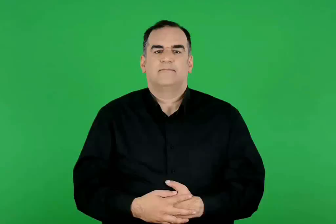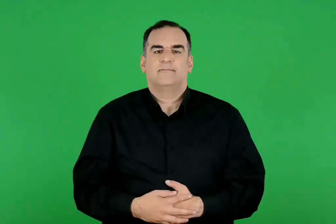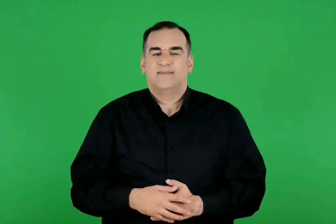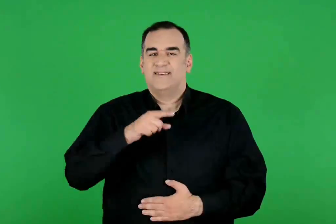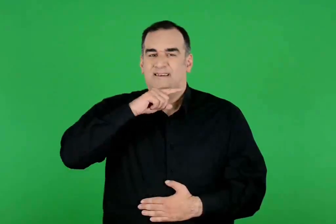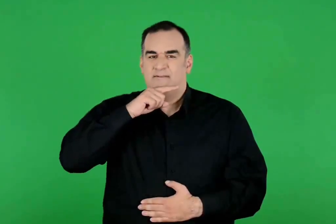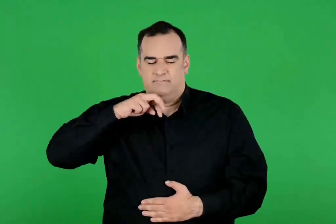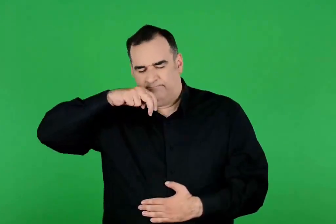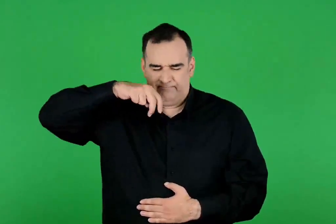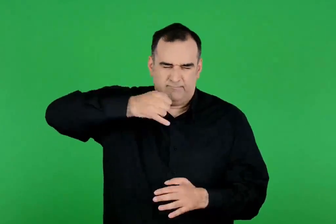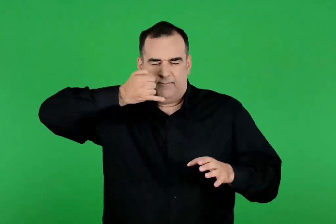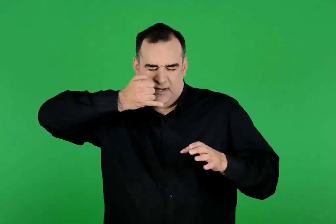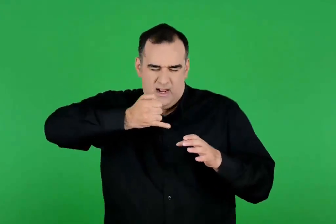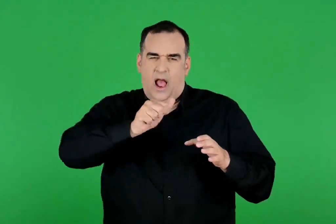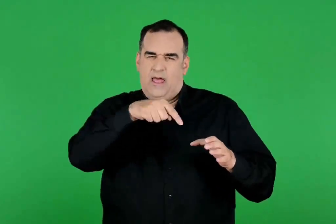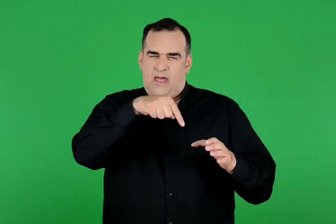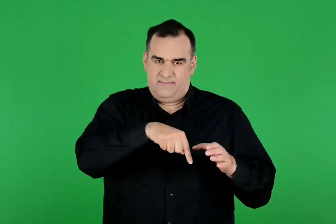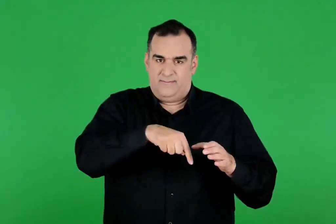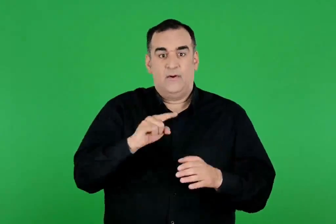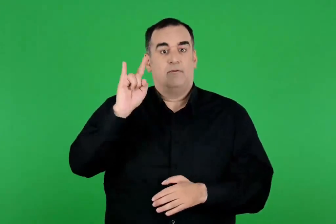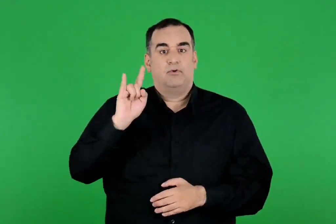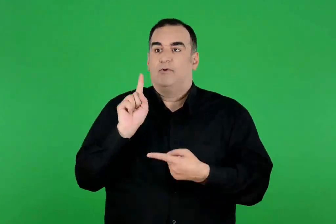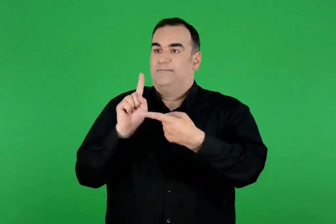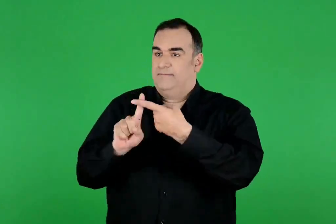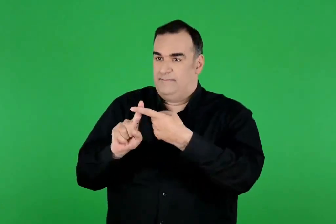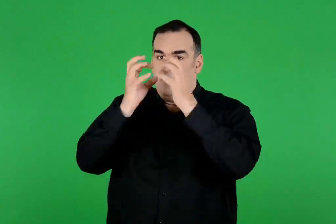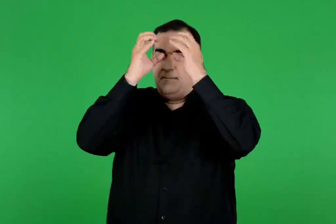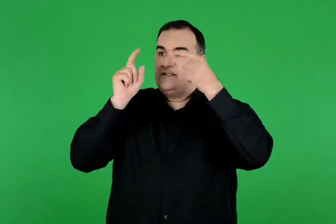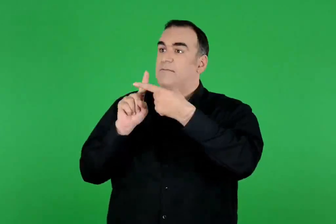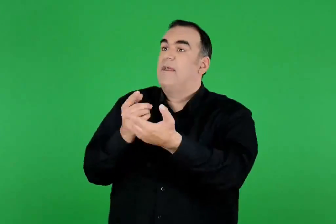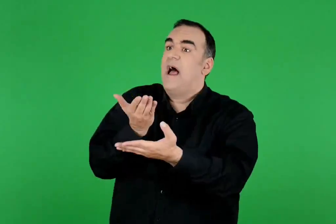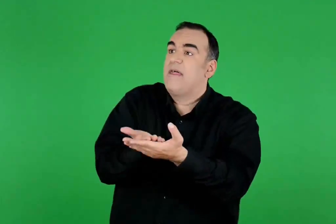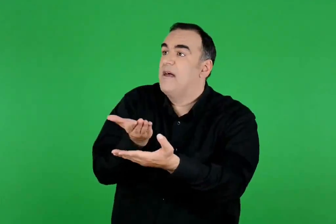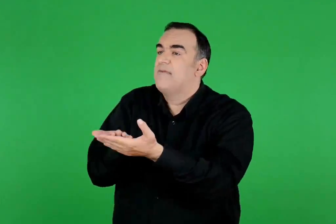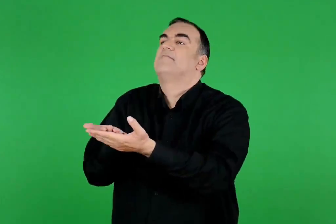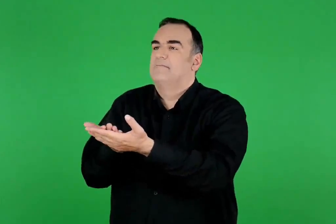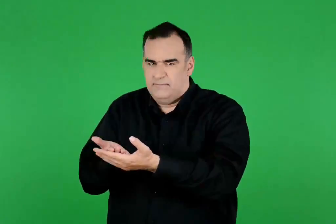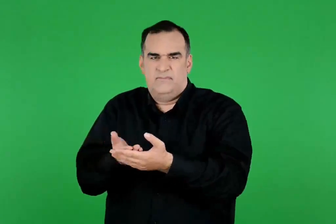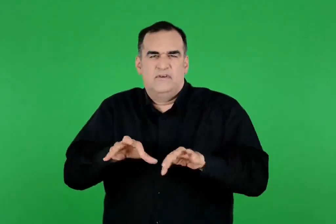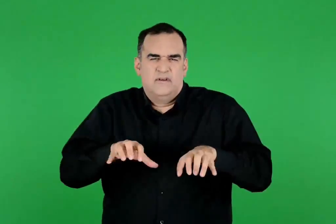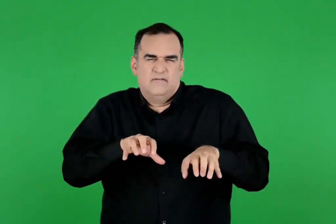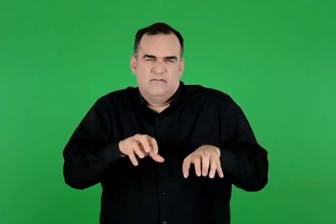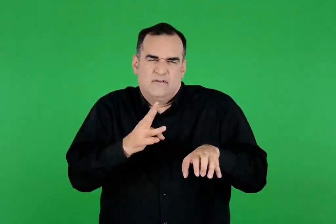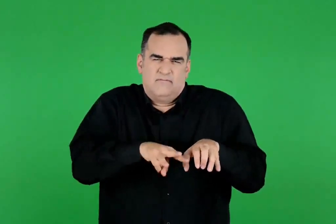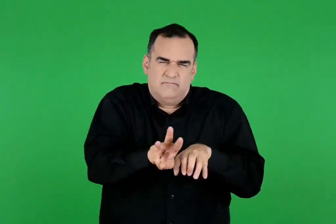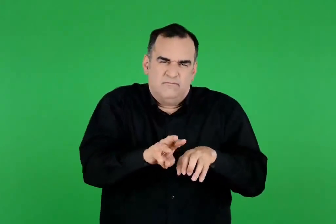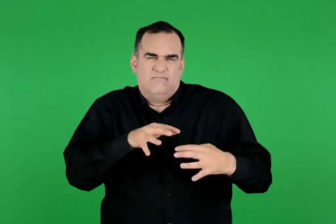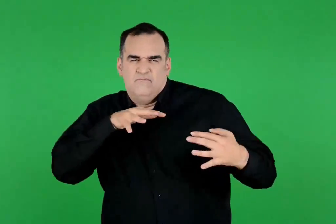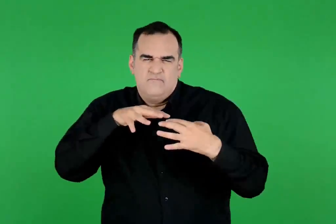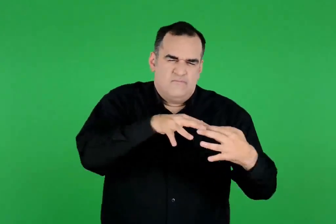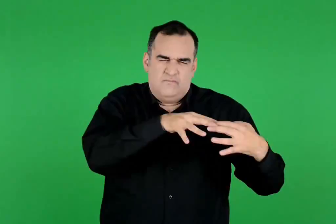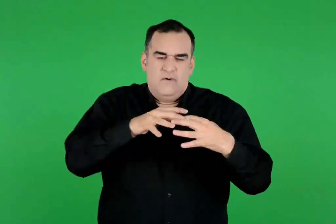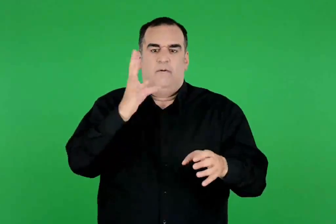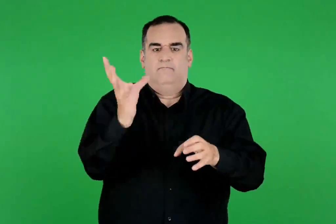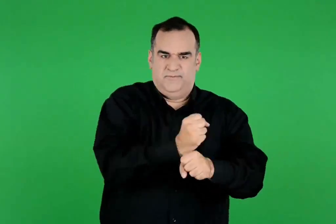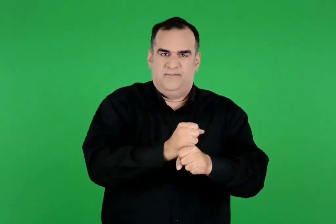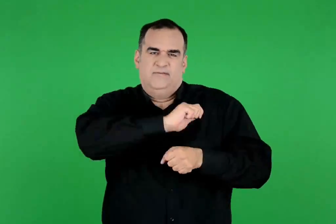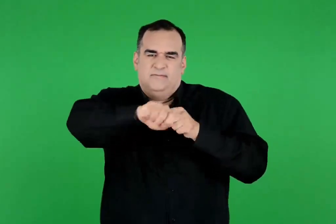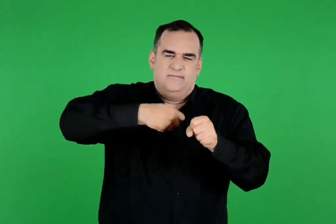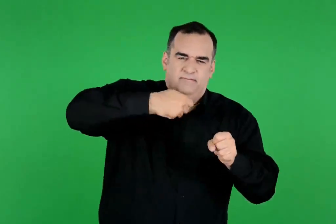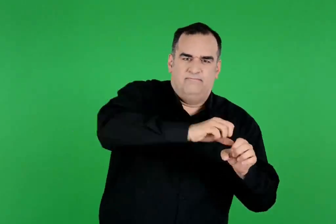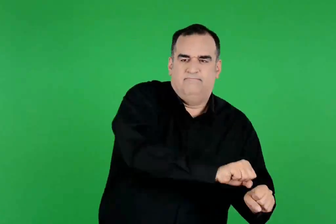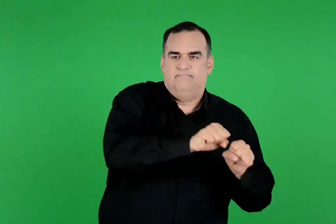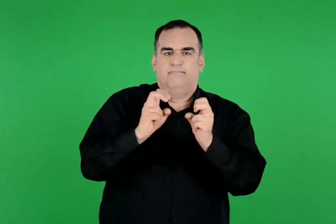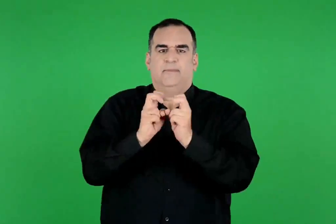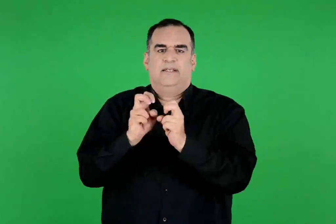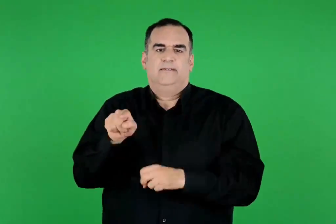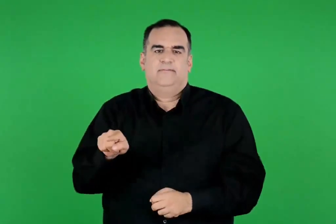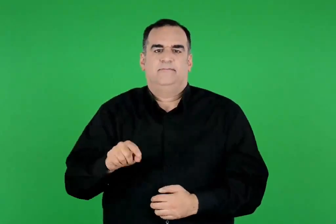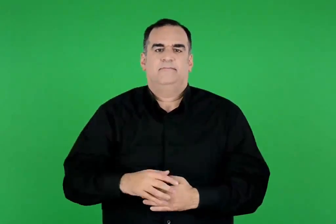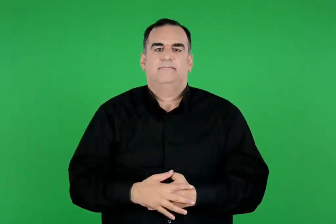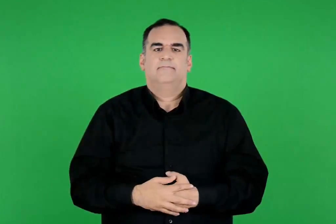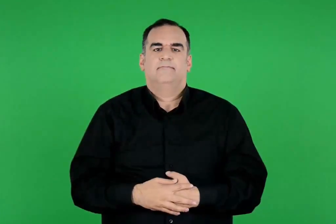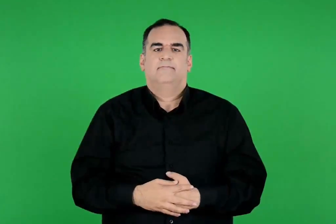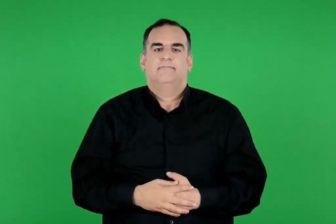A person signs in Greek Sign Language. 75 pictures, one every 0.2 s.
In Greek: ο ηρακλής πήγε στον άδη και , με την άδεια του πλούτωνα και της περσεφόνης , πάλεψε με τον κέρβερο , τον νίκησε , τον έδεσε και τον έφερε στις μυκήνες
